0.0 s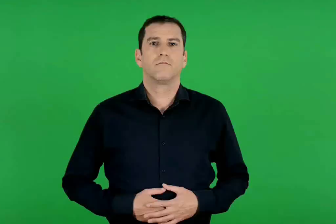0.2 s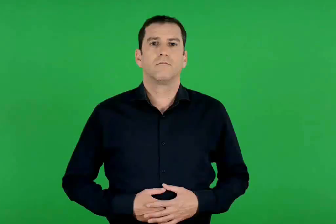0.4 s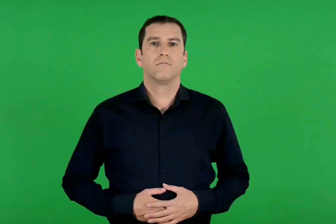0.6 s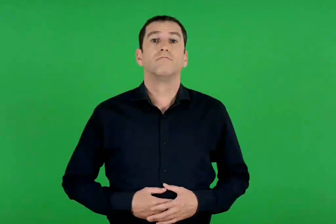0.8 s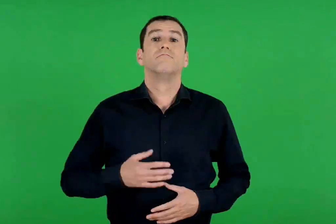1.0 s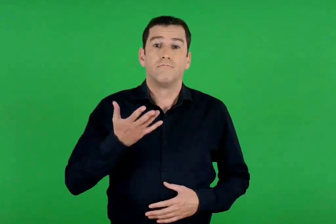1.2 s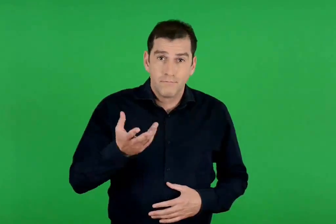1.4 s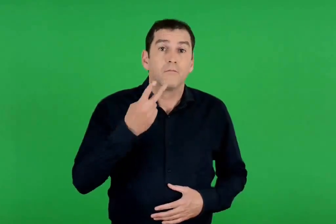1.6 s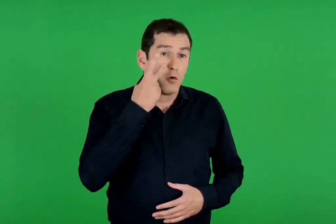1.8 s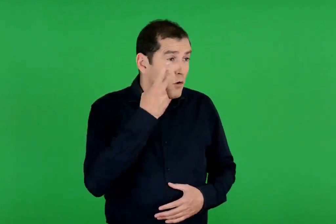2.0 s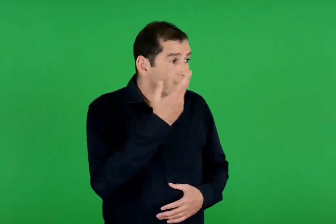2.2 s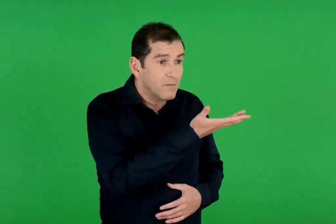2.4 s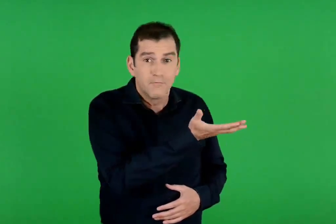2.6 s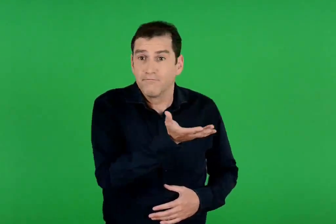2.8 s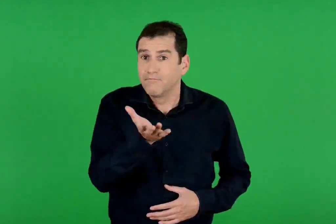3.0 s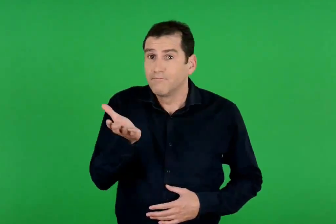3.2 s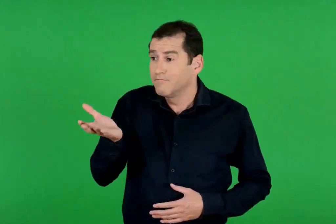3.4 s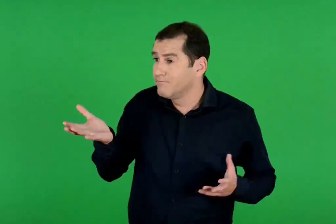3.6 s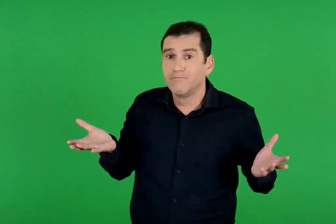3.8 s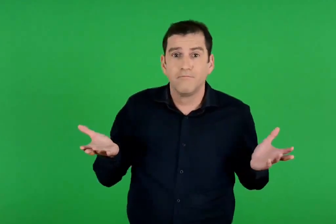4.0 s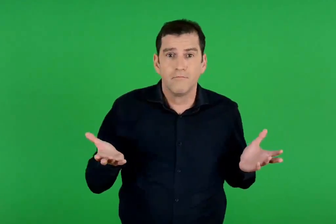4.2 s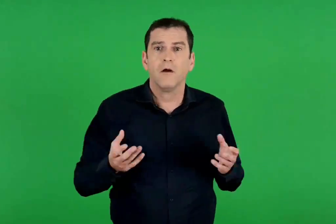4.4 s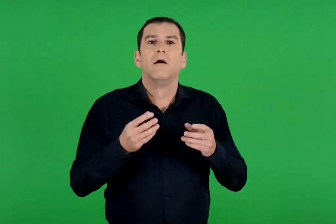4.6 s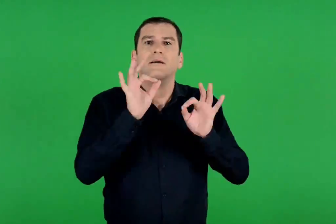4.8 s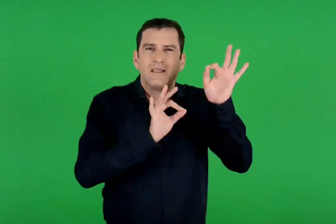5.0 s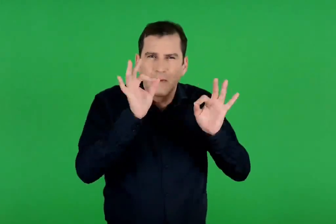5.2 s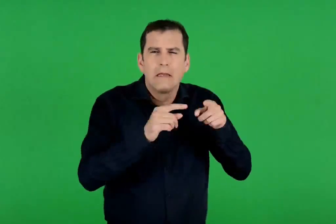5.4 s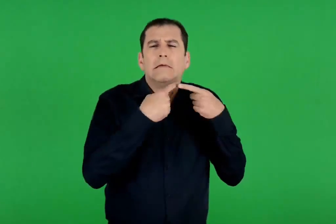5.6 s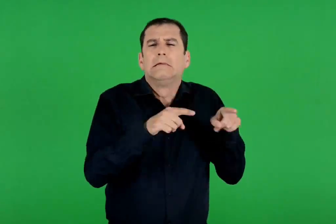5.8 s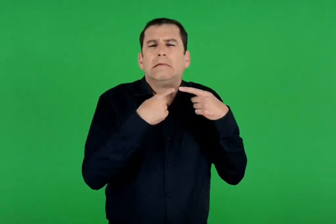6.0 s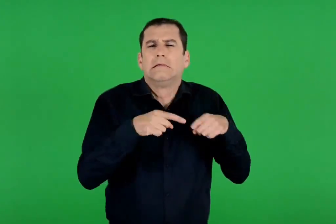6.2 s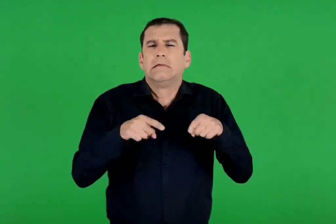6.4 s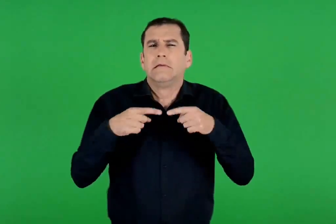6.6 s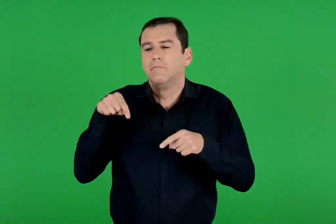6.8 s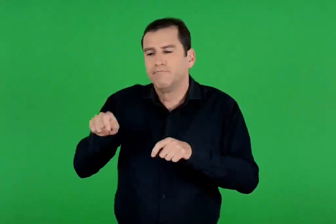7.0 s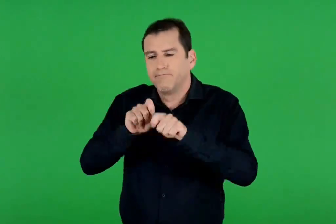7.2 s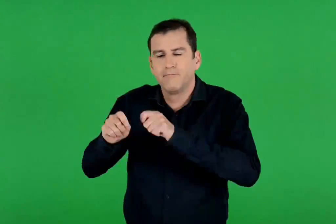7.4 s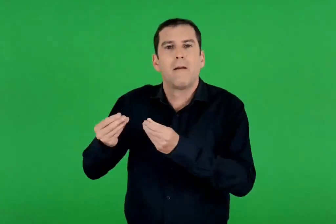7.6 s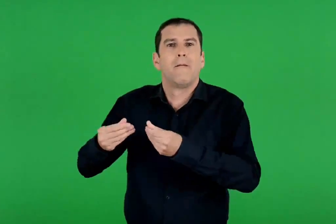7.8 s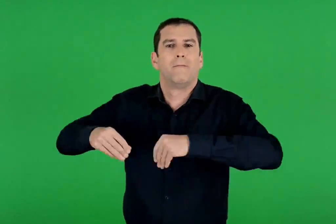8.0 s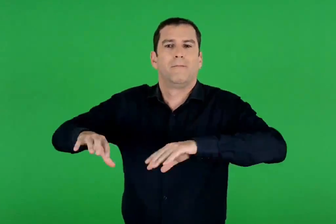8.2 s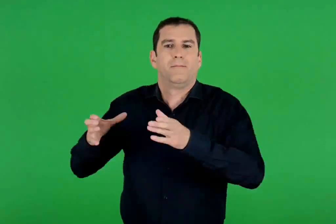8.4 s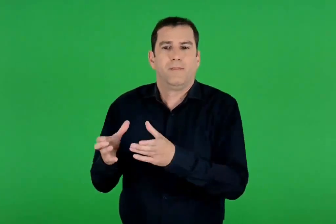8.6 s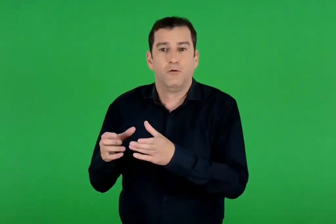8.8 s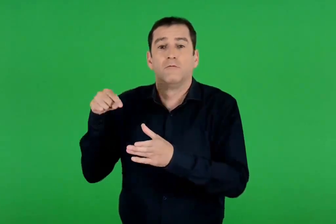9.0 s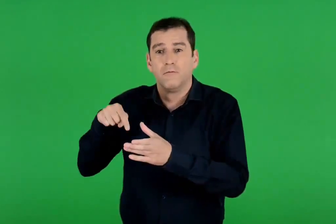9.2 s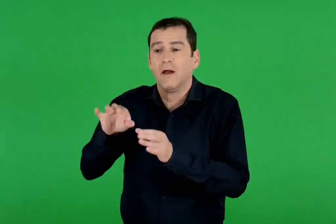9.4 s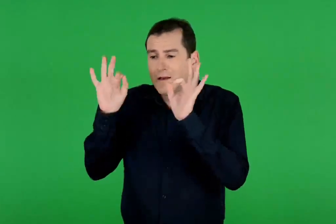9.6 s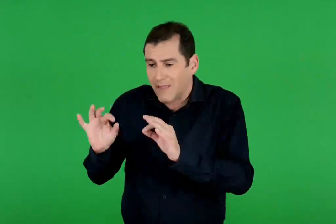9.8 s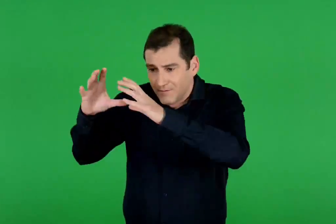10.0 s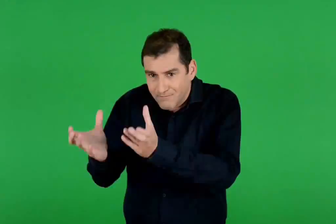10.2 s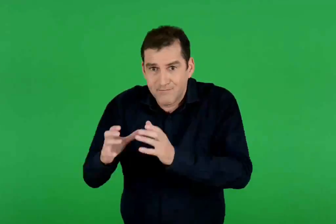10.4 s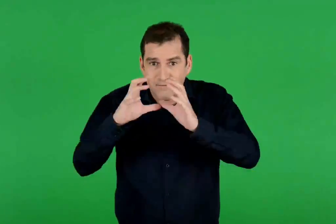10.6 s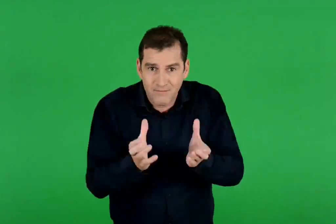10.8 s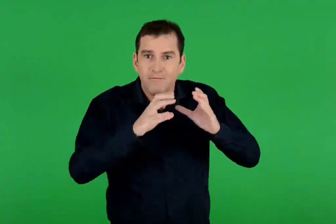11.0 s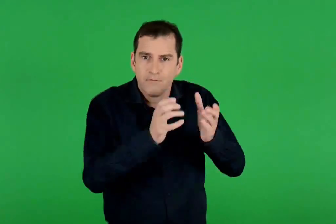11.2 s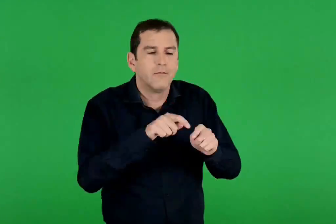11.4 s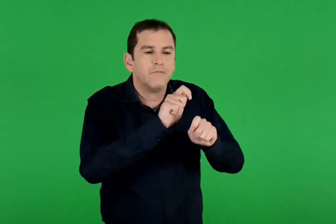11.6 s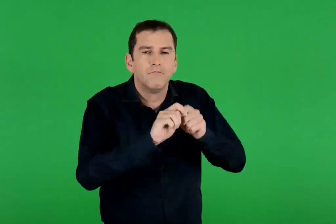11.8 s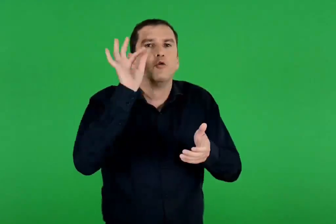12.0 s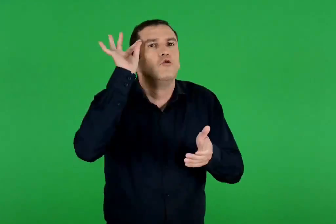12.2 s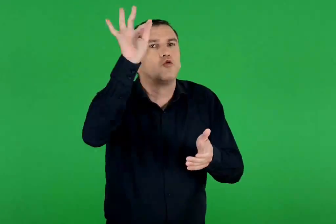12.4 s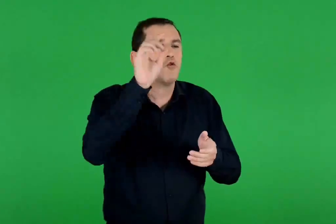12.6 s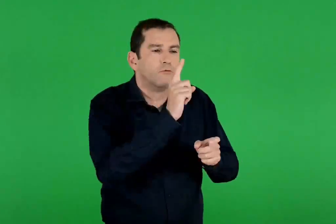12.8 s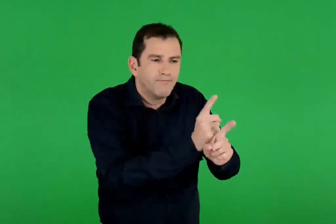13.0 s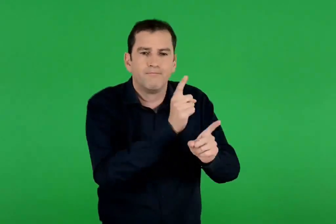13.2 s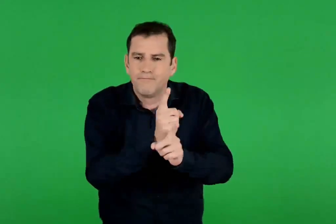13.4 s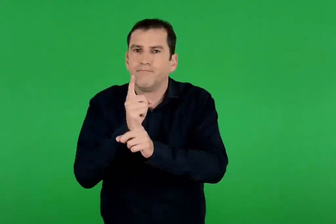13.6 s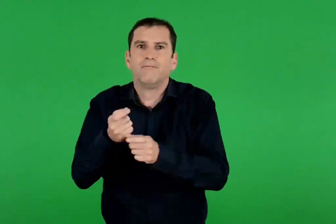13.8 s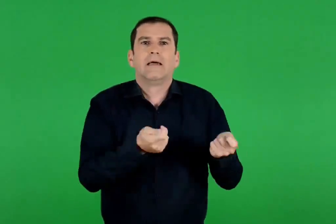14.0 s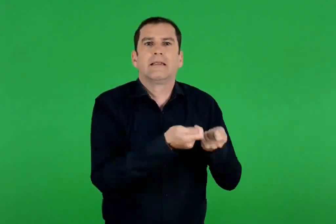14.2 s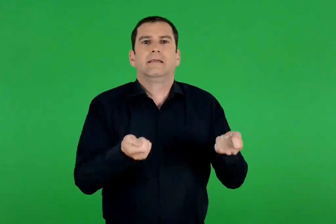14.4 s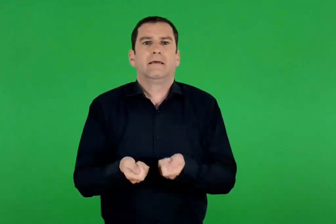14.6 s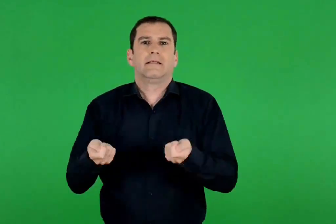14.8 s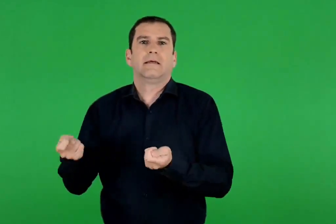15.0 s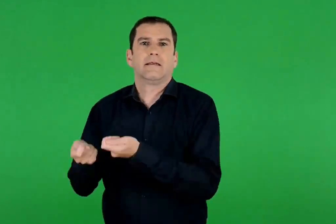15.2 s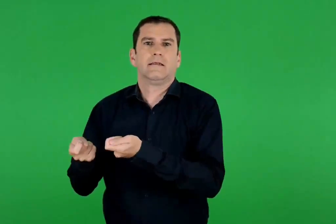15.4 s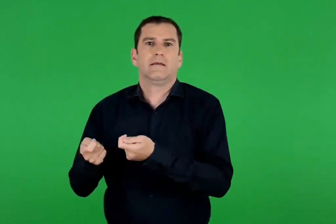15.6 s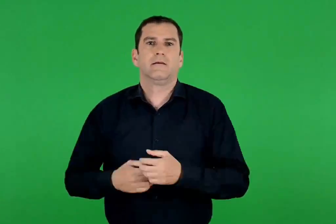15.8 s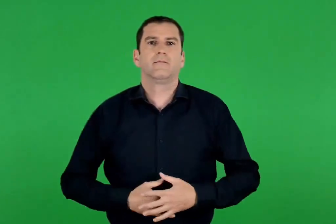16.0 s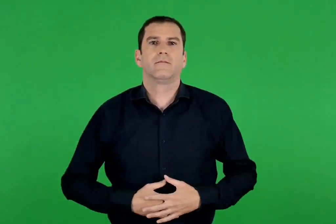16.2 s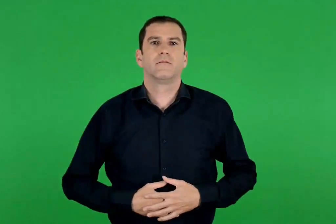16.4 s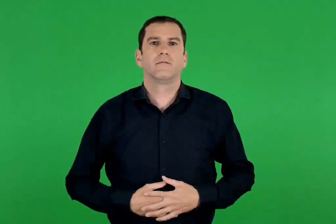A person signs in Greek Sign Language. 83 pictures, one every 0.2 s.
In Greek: όπως βλέπετε γύρω σας , είναι αμέτρητα τα σχήματα που δίνουμε στον πηλό και το κάθε αντικείμενο που φτιάχνουμε προορίζεται για κάποια ιδιαίτερη χρήση
